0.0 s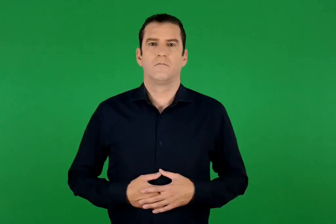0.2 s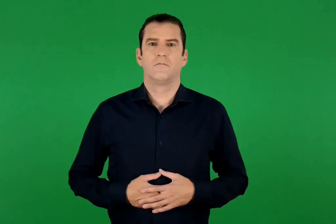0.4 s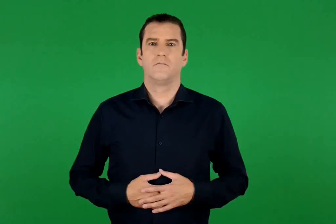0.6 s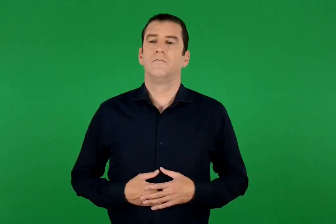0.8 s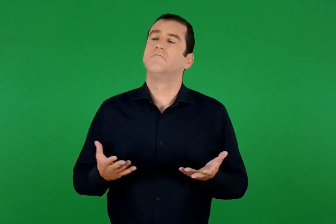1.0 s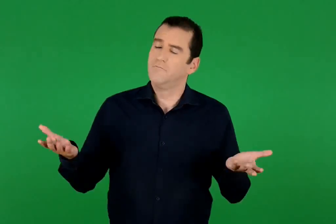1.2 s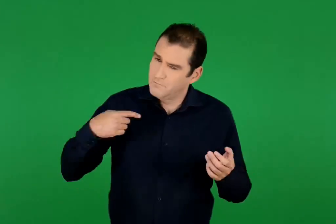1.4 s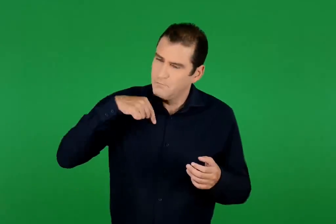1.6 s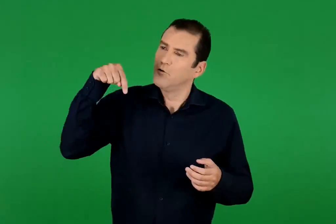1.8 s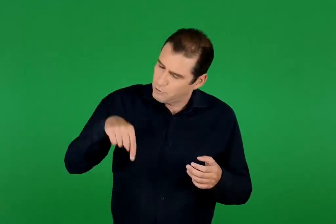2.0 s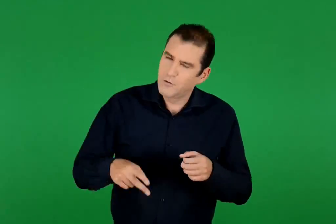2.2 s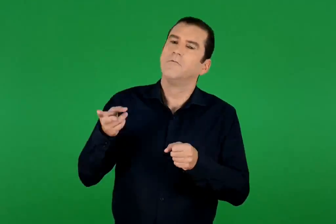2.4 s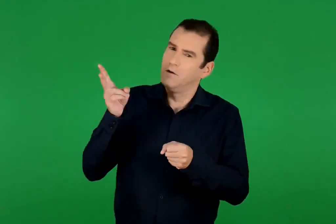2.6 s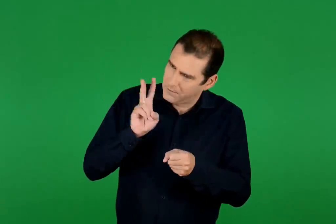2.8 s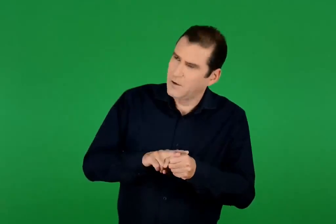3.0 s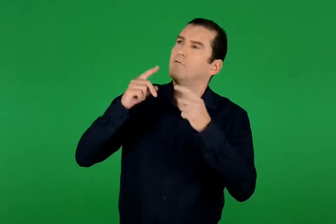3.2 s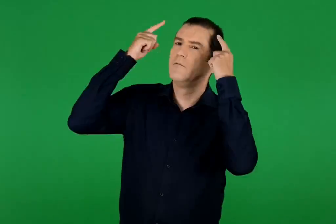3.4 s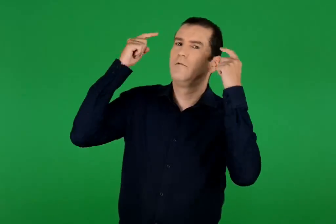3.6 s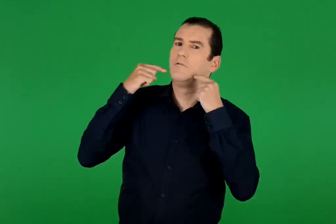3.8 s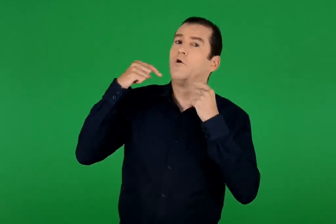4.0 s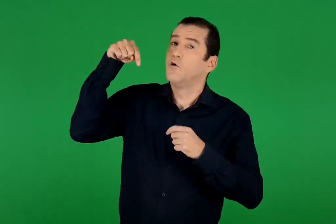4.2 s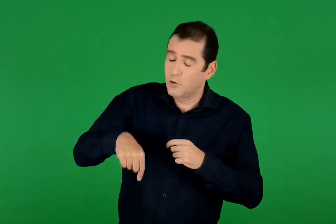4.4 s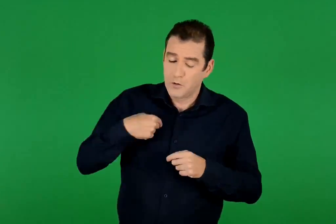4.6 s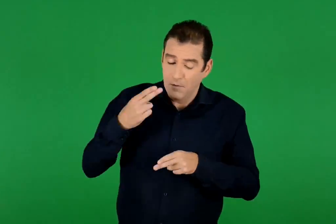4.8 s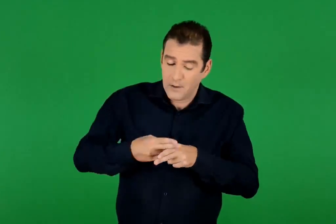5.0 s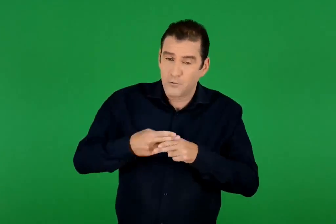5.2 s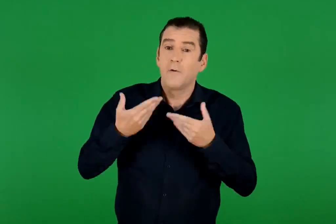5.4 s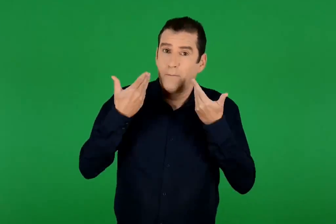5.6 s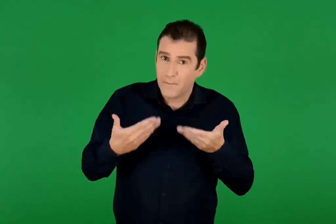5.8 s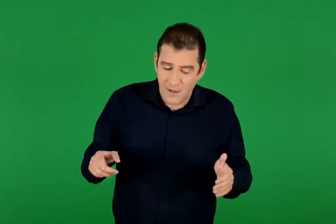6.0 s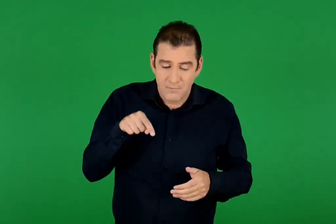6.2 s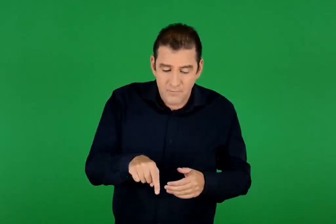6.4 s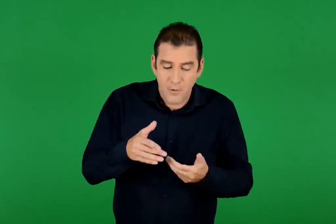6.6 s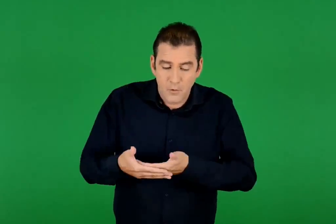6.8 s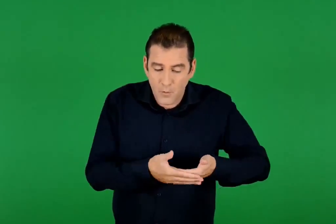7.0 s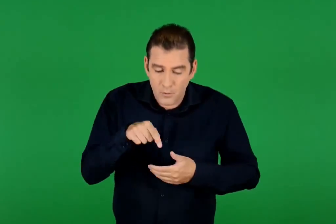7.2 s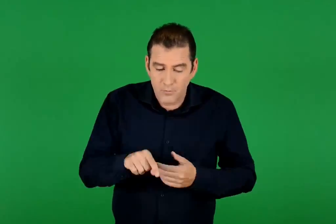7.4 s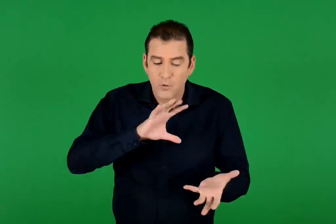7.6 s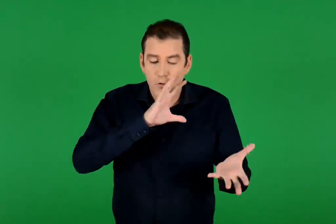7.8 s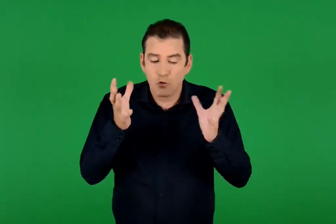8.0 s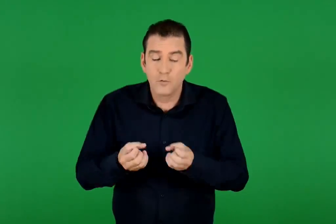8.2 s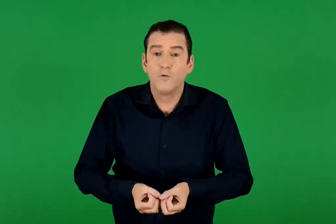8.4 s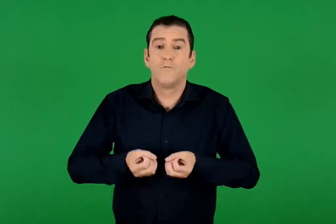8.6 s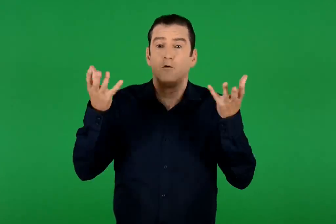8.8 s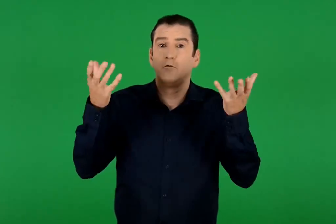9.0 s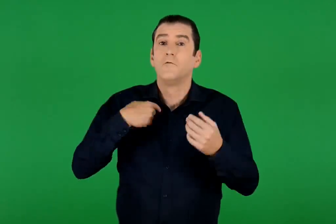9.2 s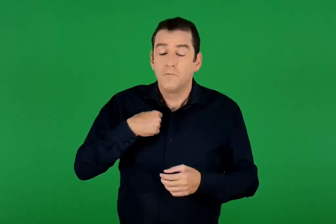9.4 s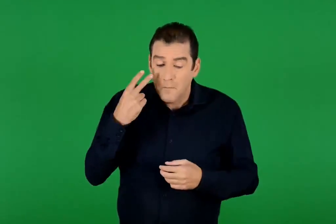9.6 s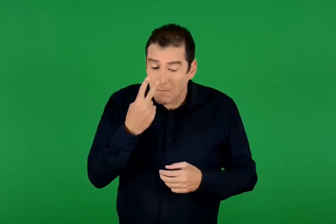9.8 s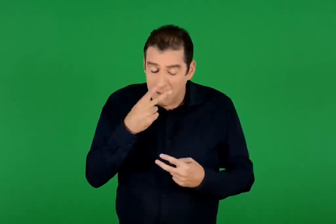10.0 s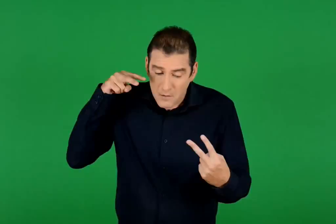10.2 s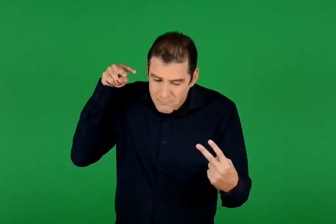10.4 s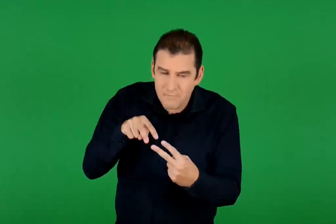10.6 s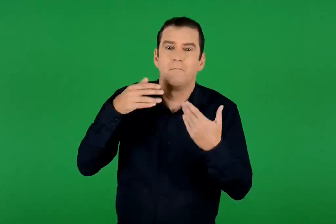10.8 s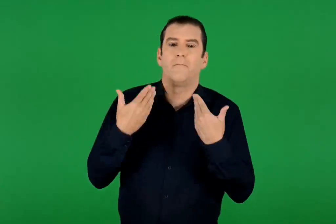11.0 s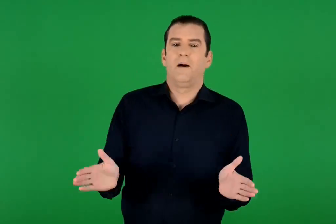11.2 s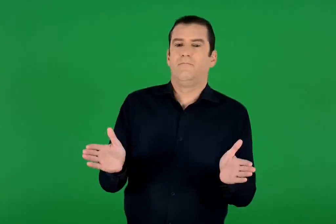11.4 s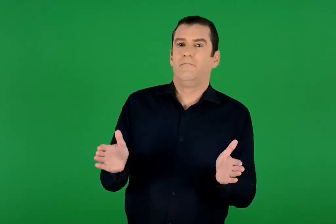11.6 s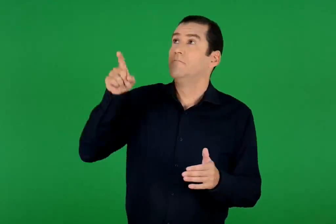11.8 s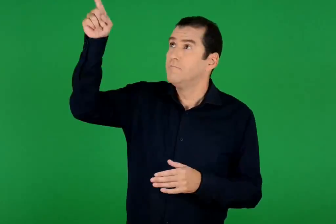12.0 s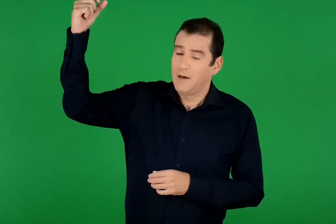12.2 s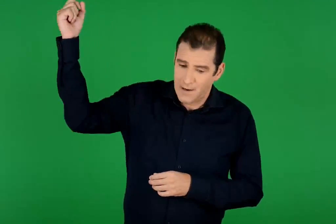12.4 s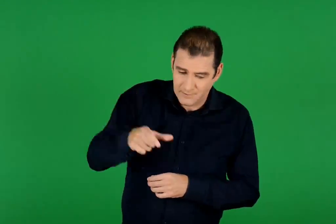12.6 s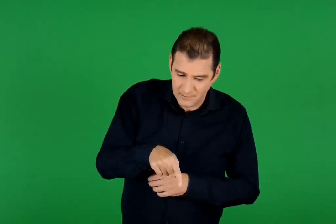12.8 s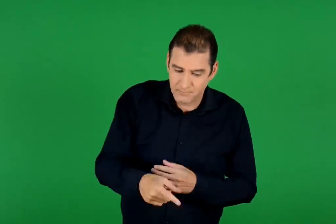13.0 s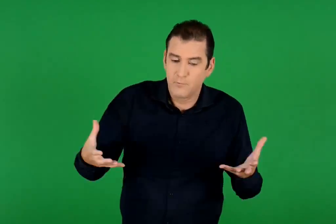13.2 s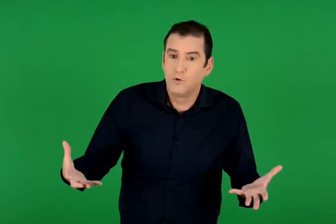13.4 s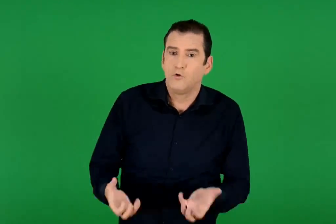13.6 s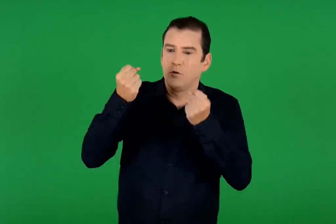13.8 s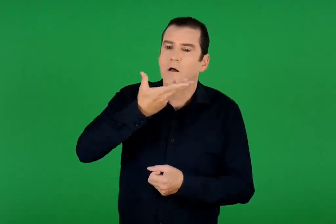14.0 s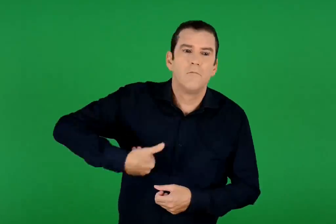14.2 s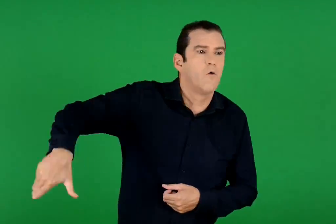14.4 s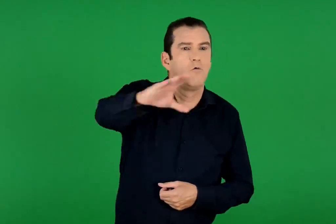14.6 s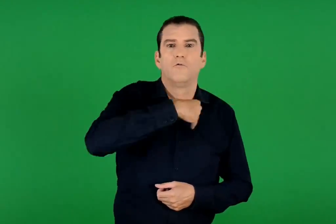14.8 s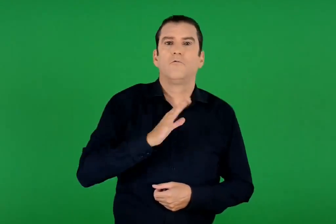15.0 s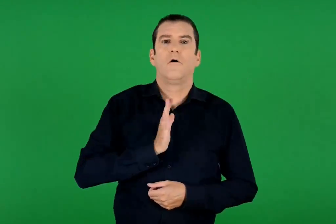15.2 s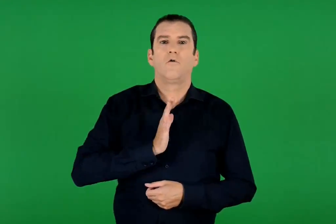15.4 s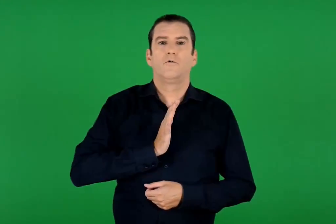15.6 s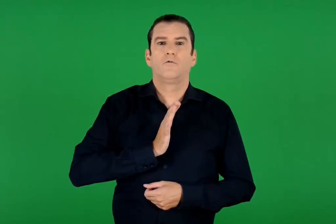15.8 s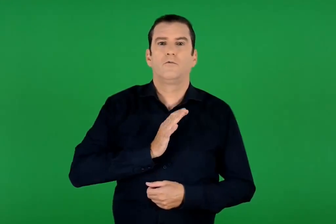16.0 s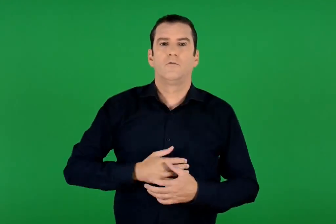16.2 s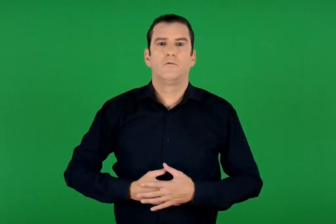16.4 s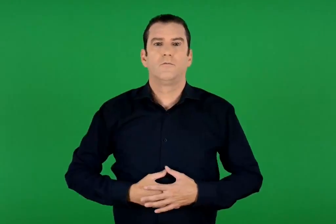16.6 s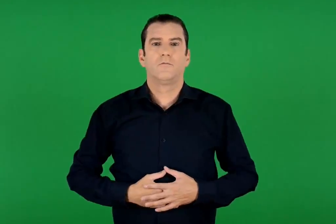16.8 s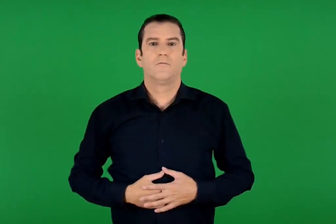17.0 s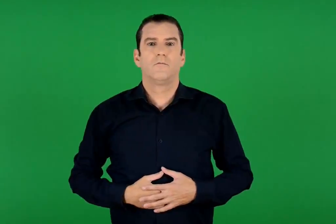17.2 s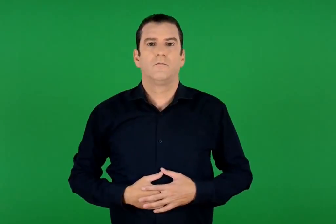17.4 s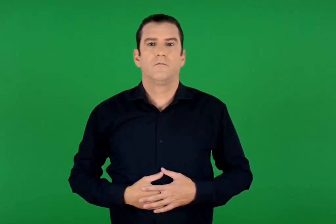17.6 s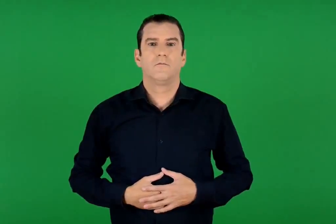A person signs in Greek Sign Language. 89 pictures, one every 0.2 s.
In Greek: ας πεθάνω , κύριε , τώρα που αξιώθηκα να δω το φως του κόσμου. το είδα με τα ίδια μου τα μάτια έστειλες τον σωτήρα για όλους τους ανθρώπους
